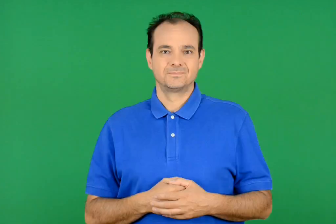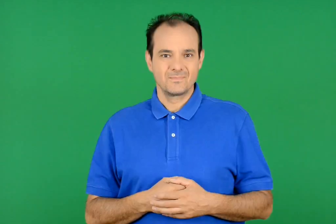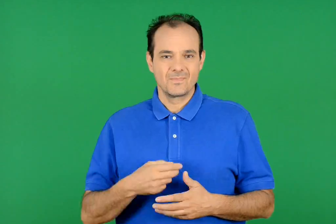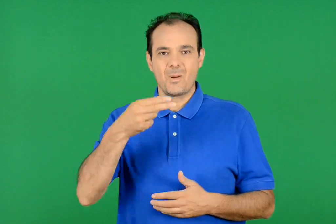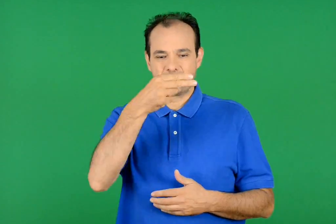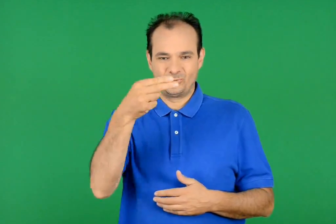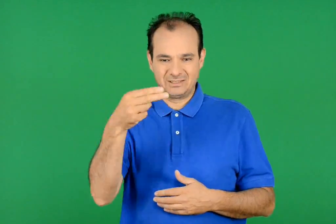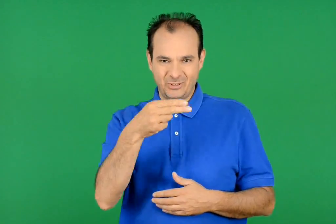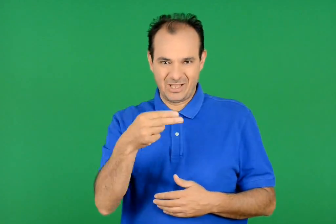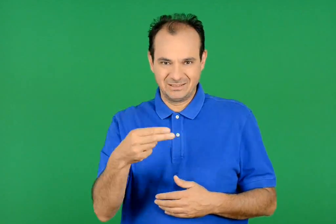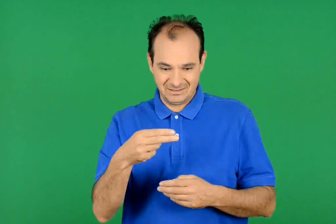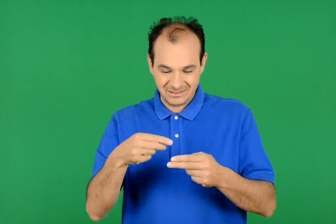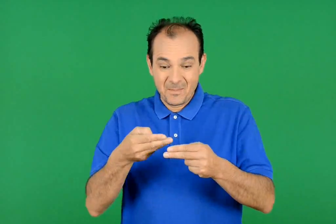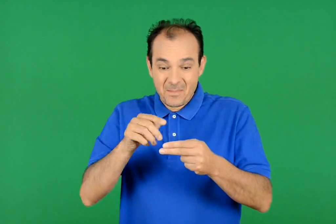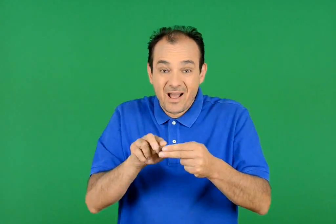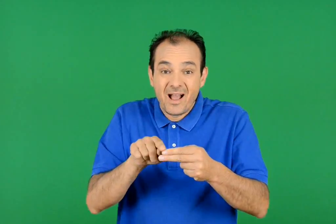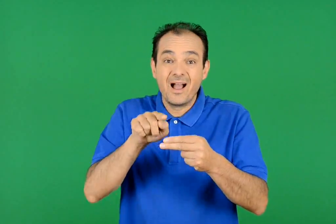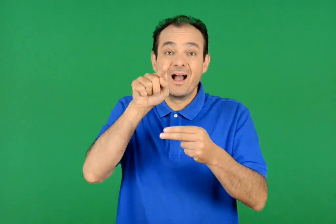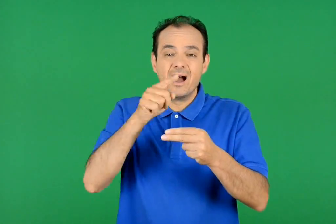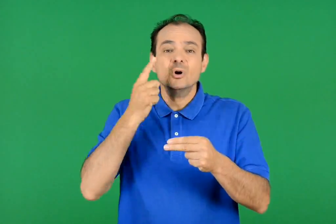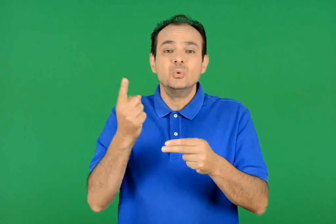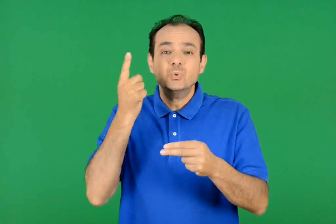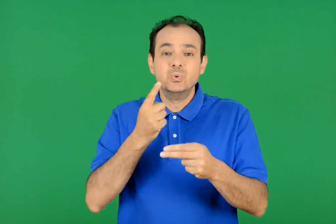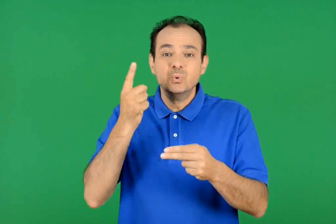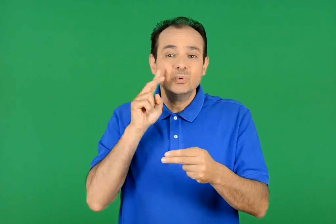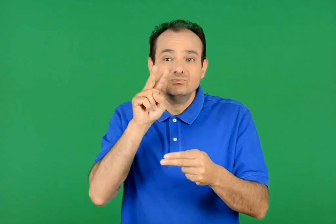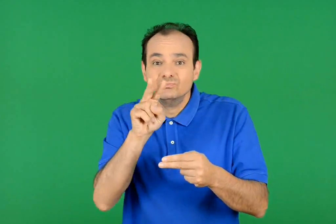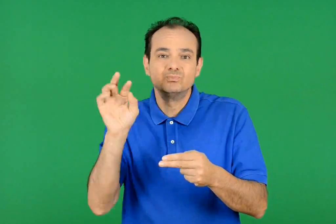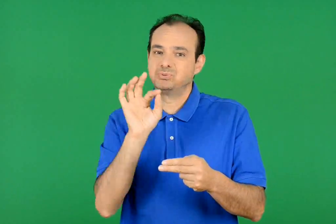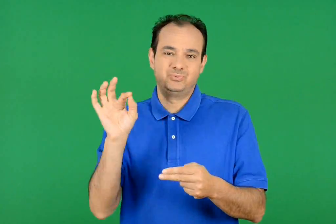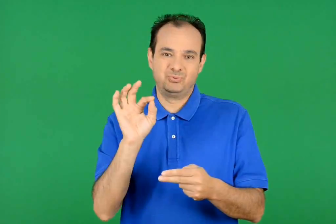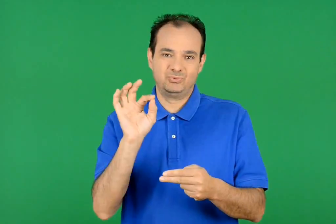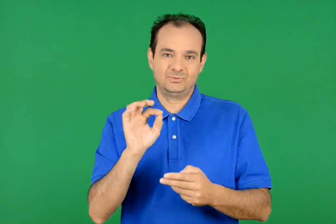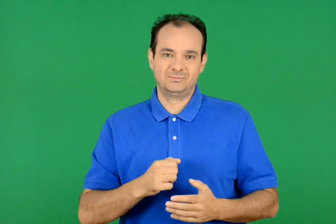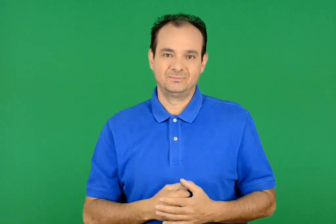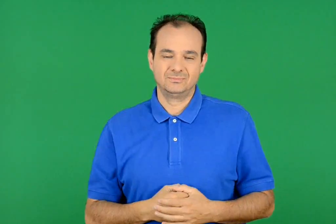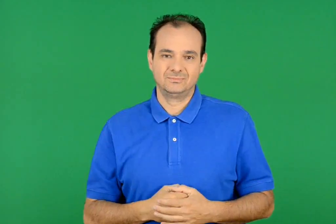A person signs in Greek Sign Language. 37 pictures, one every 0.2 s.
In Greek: πού θα μπορούσες να διαβάσεις ή και να ακούσεις τις παραπάνω προτάσεις ;
